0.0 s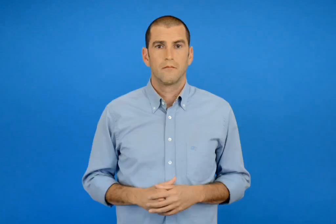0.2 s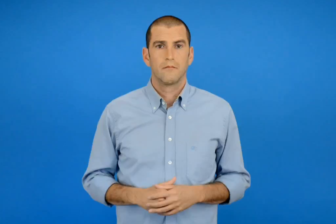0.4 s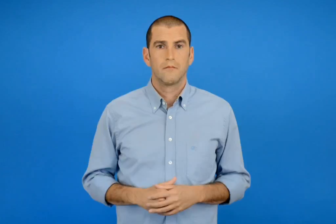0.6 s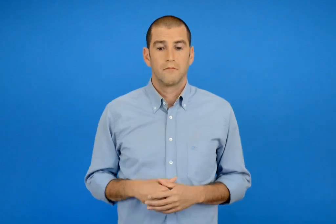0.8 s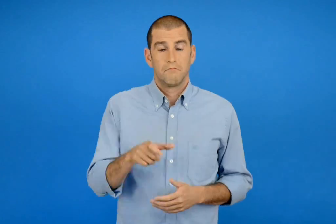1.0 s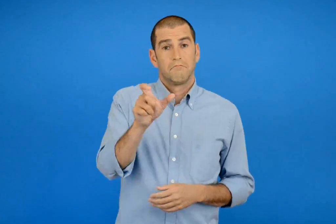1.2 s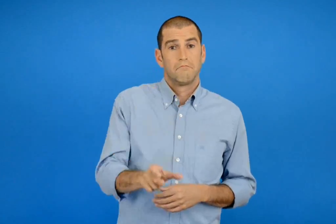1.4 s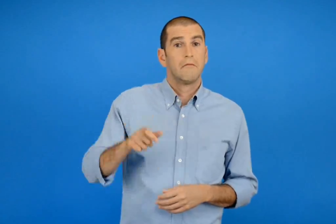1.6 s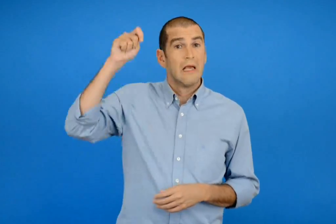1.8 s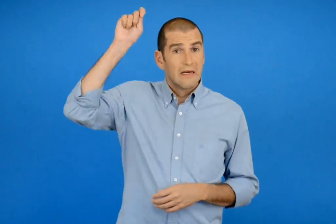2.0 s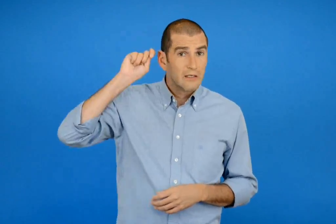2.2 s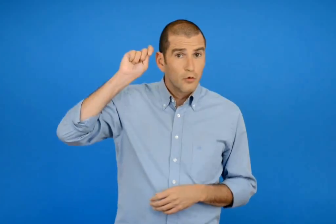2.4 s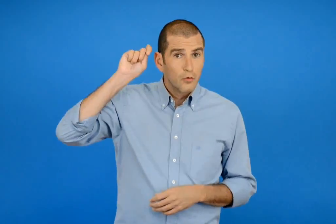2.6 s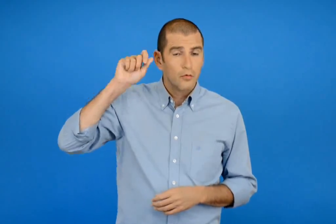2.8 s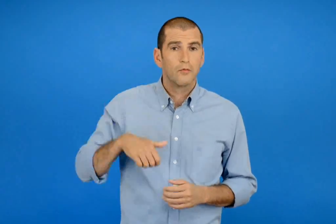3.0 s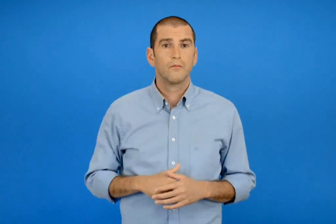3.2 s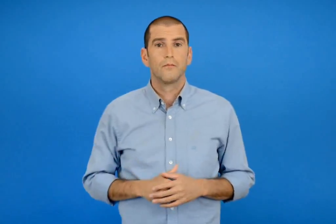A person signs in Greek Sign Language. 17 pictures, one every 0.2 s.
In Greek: στον χρηστό
